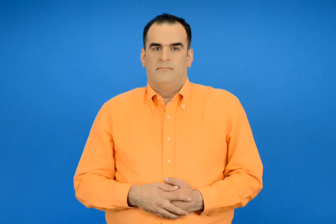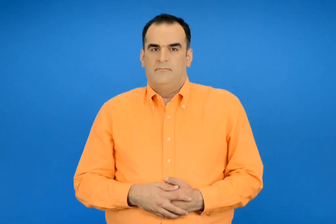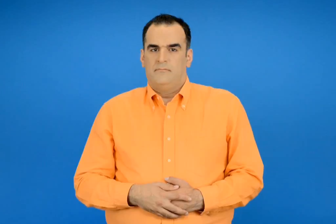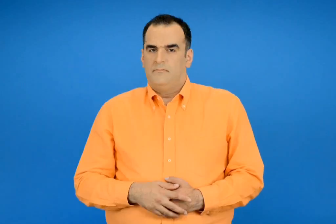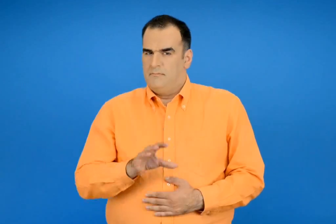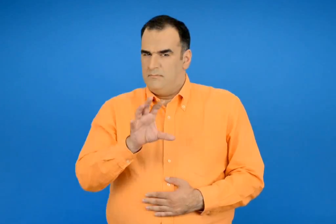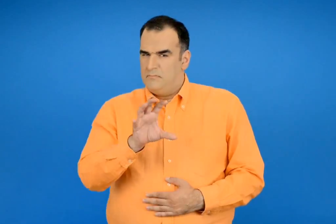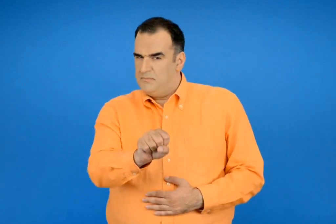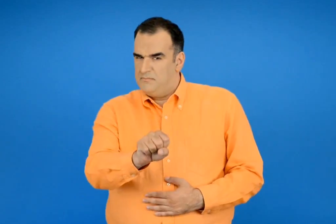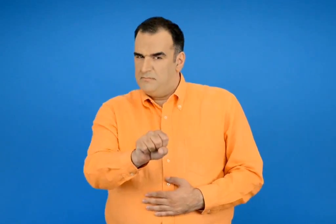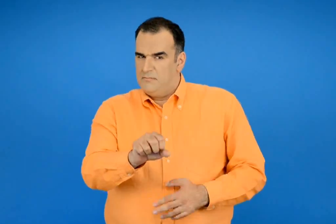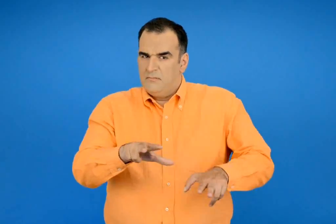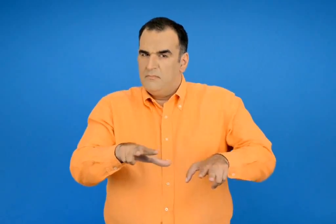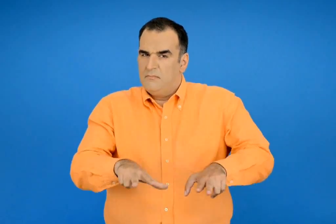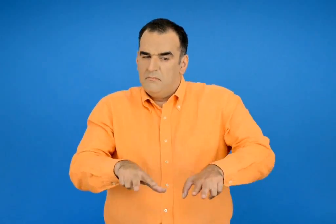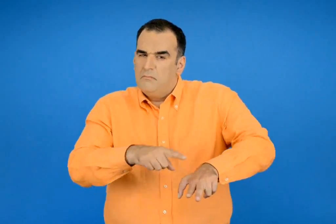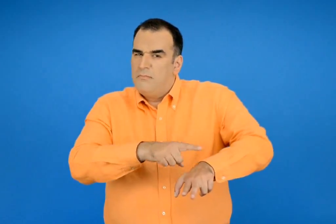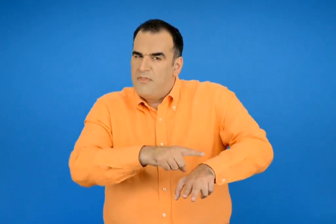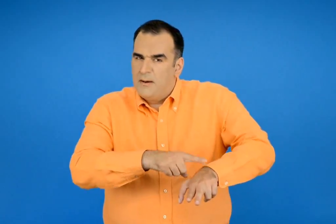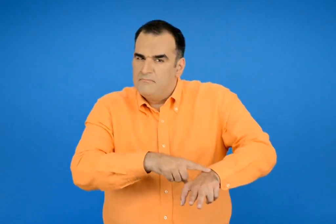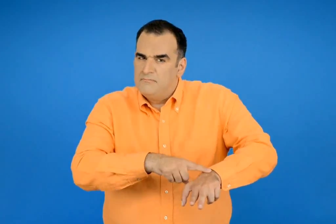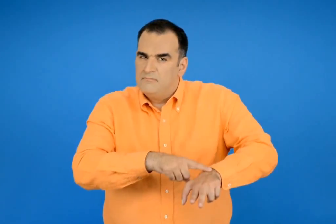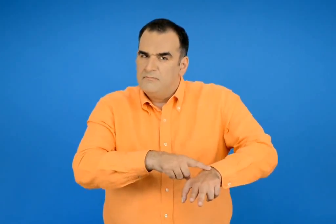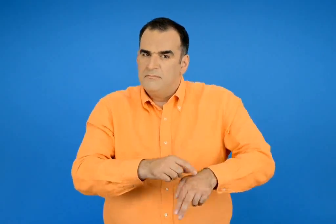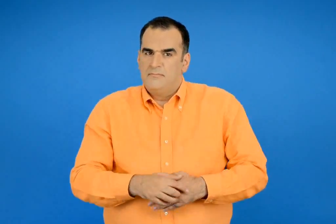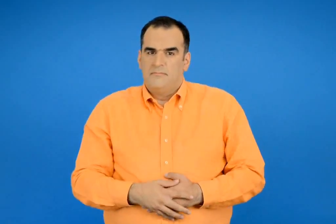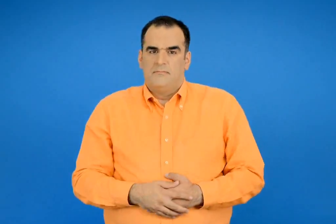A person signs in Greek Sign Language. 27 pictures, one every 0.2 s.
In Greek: εκτιμώ περίπου ποδιά
